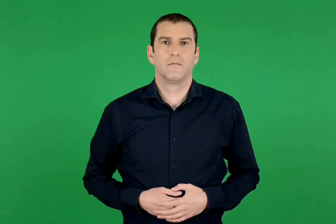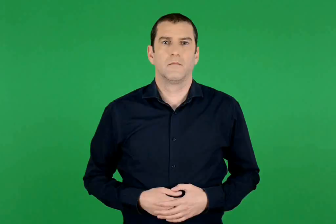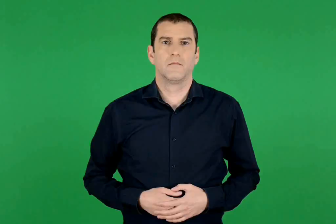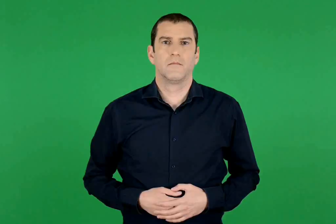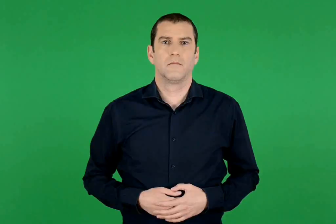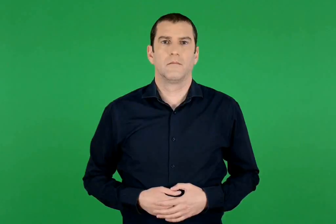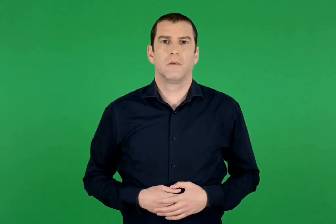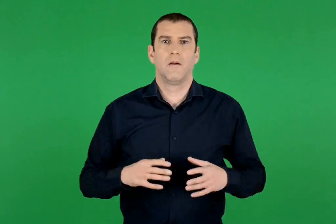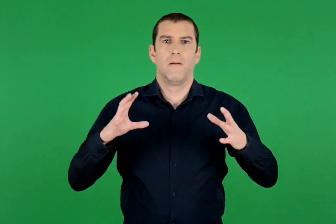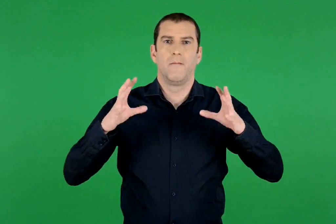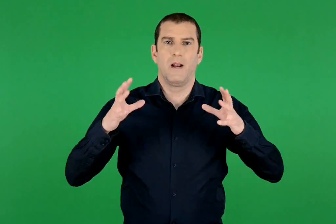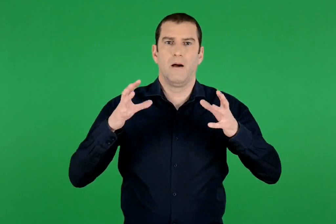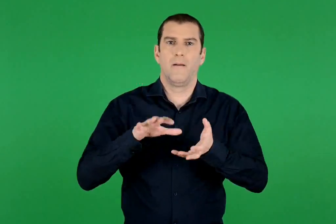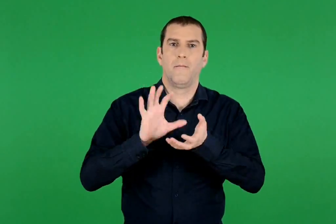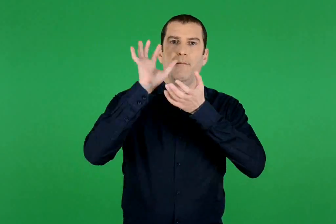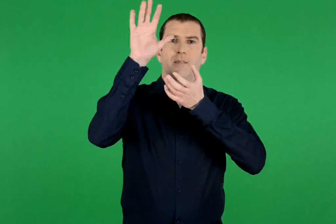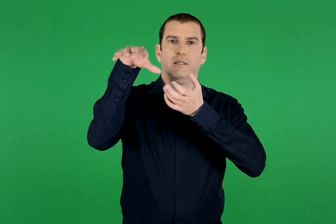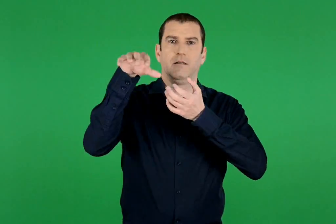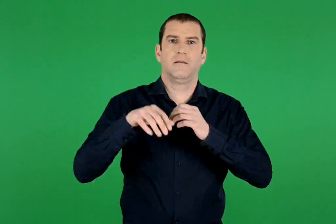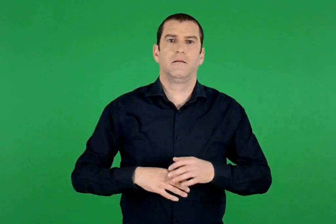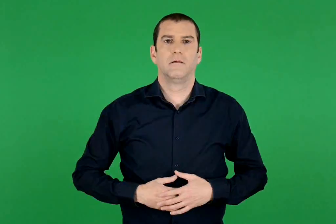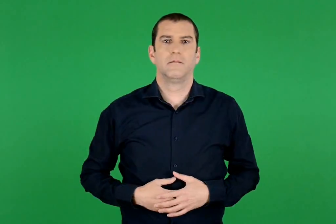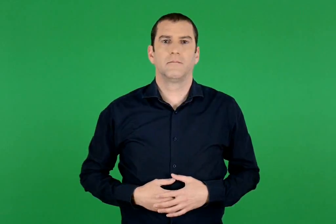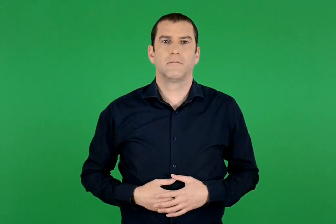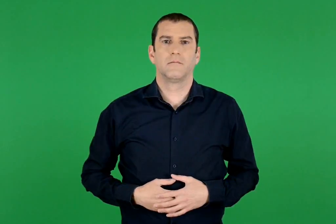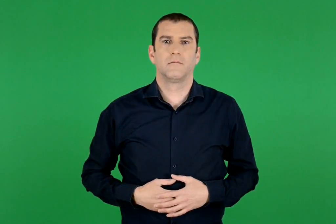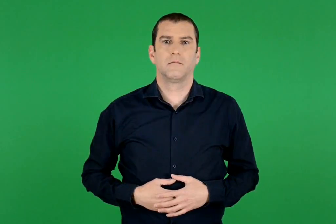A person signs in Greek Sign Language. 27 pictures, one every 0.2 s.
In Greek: μπάλα μπάσκετ
